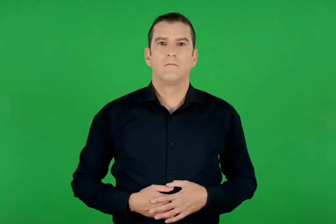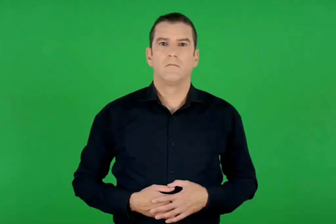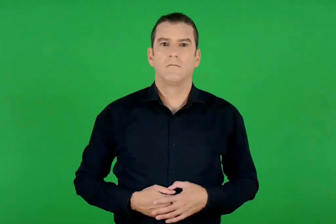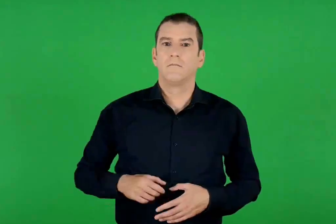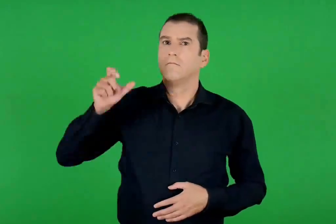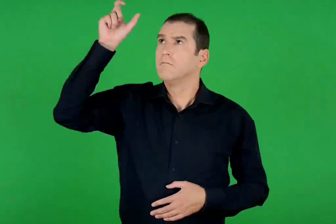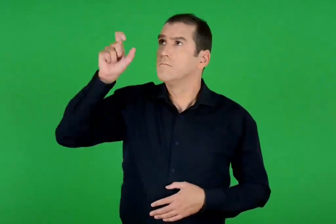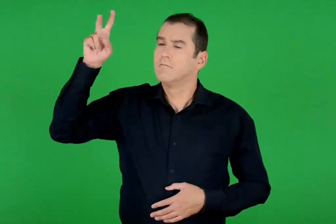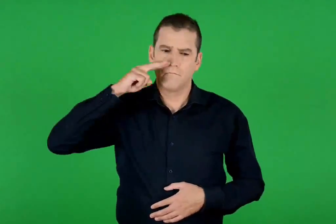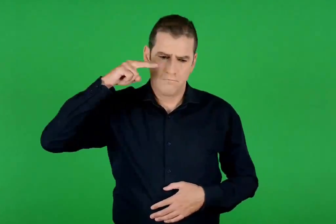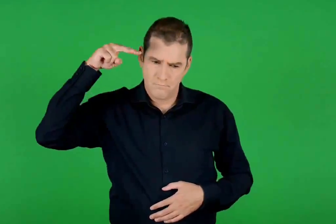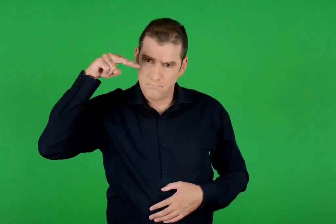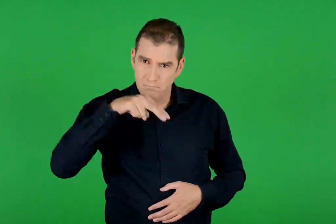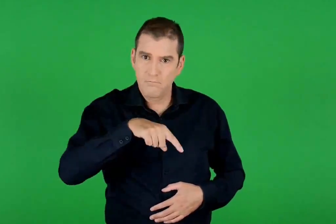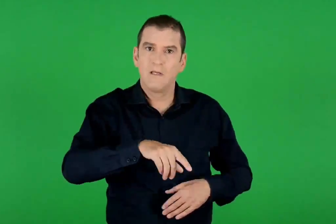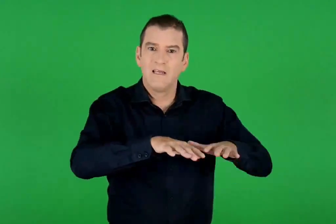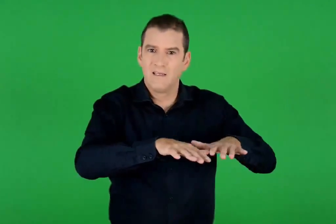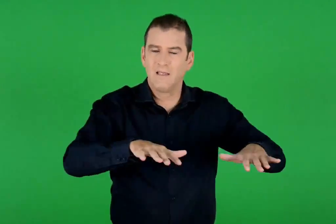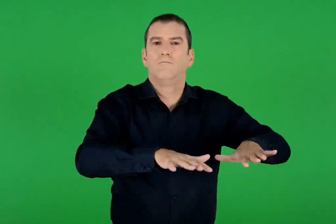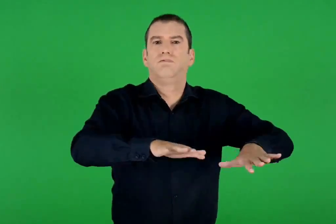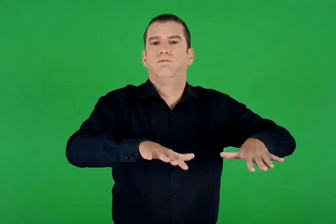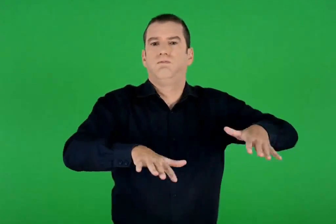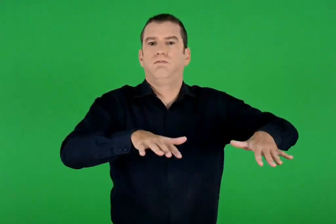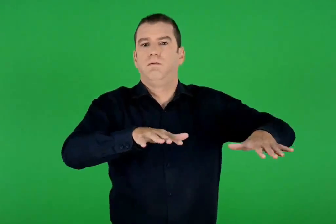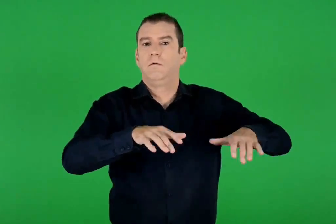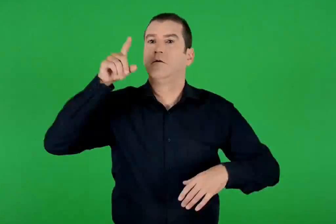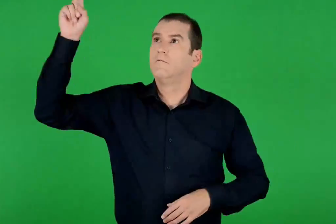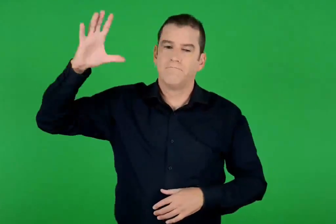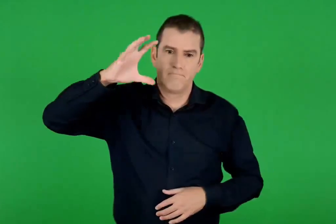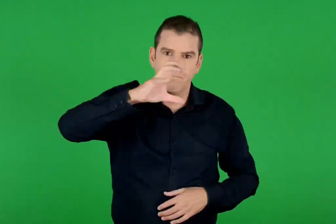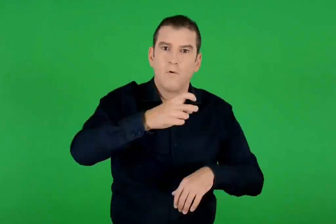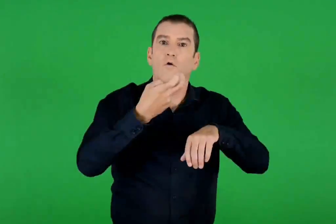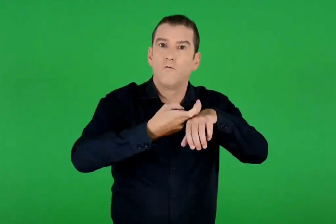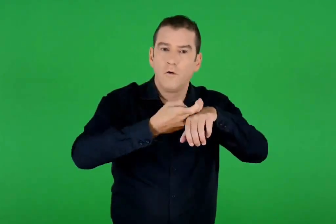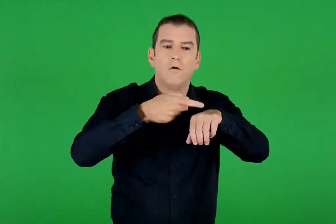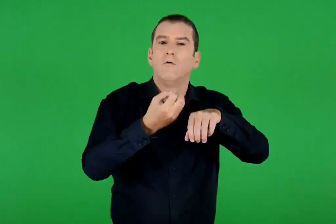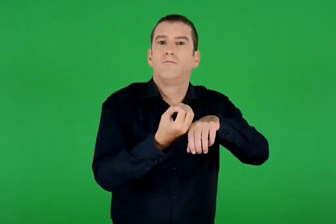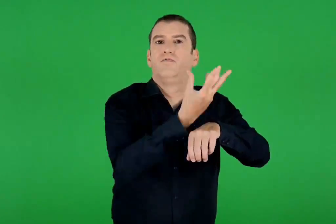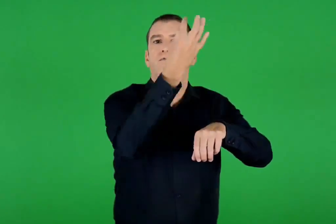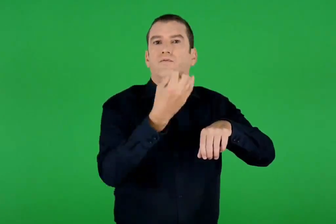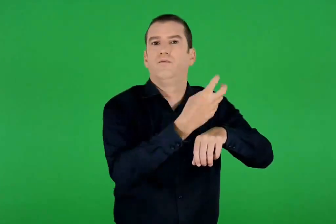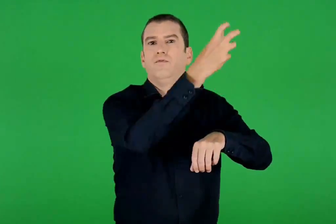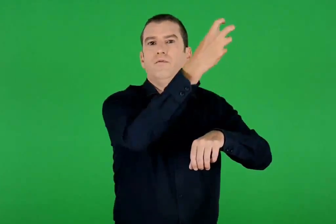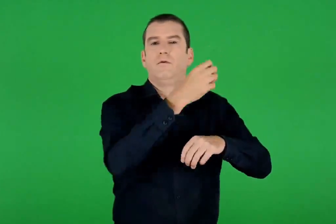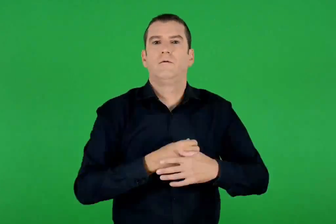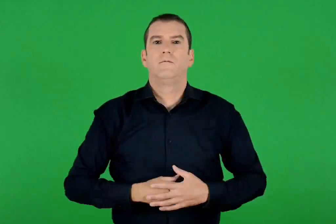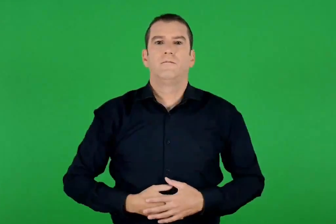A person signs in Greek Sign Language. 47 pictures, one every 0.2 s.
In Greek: ρίχνει το βλέμμα του στη γη κι εκείνη τρέμει , αγγίζει τα βουνά και βγάζουνε καπνό
